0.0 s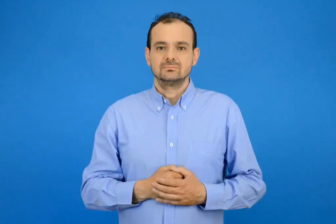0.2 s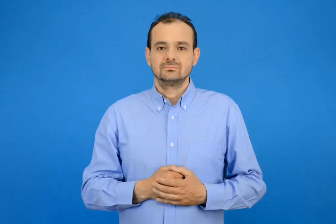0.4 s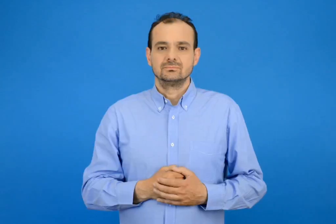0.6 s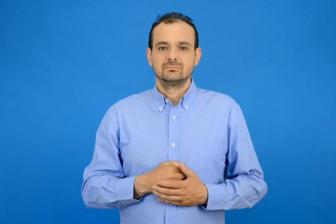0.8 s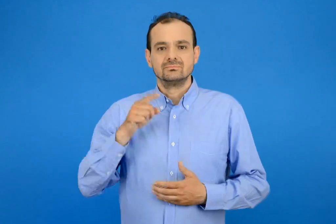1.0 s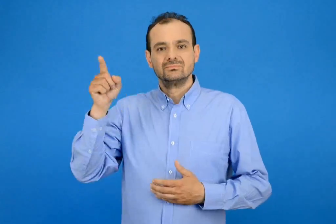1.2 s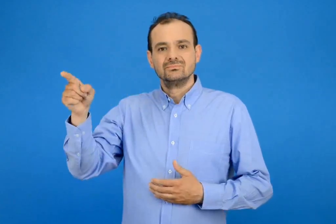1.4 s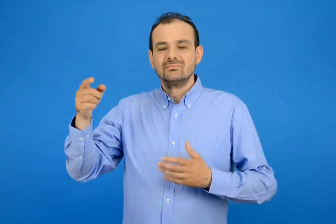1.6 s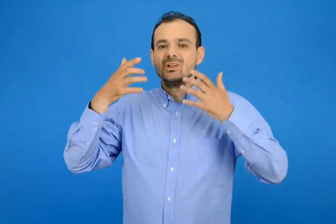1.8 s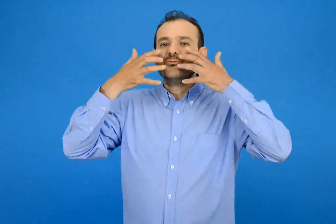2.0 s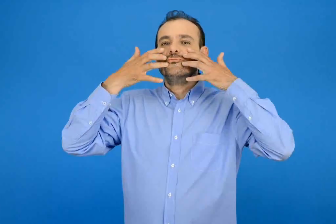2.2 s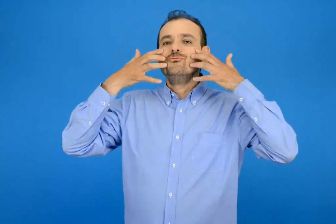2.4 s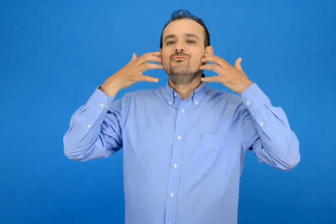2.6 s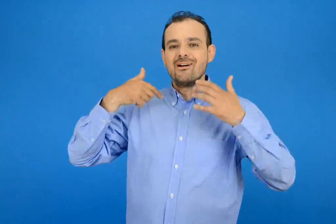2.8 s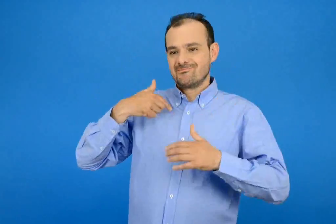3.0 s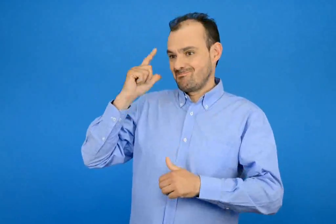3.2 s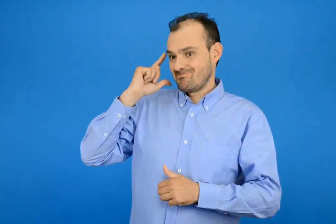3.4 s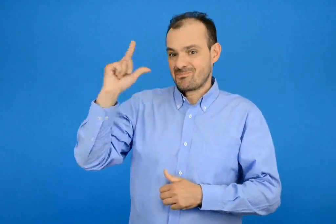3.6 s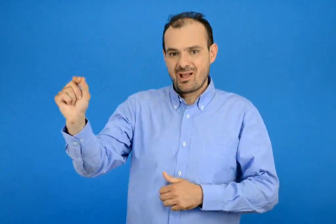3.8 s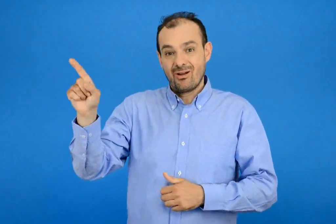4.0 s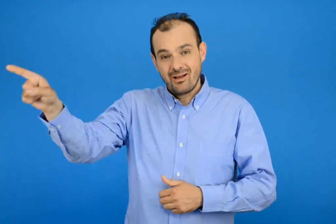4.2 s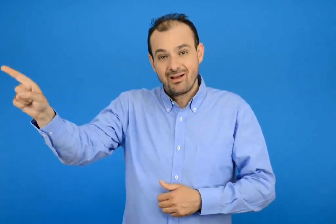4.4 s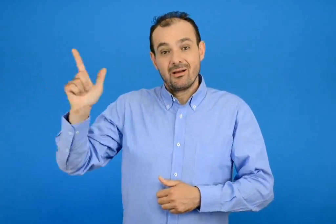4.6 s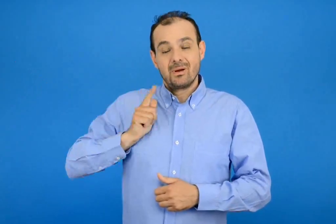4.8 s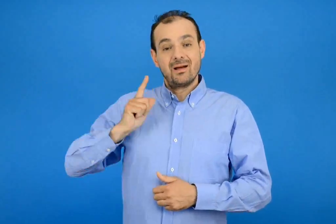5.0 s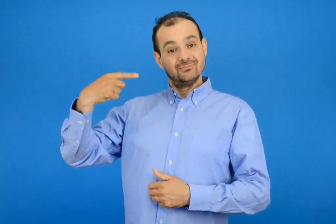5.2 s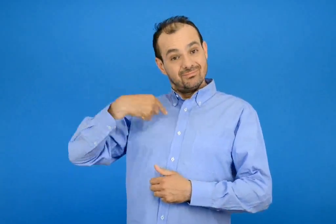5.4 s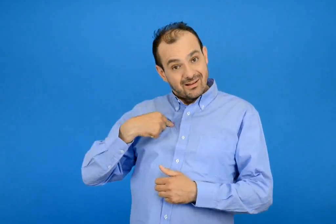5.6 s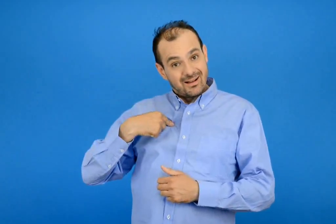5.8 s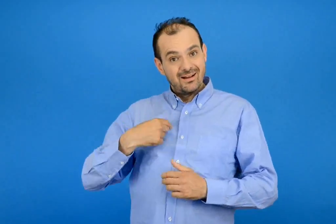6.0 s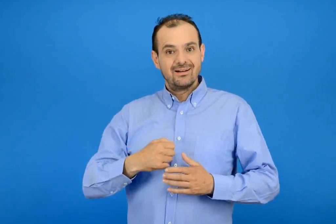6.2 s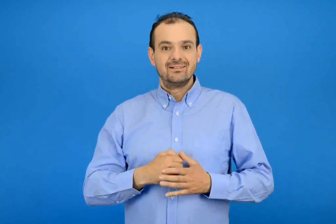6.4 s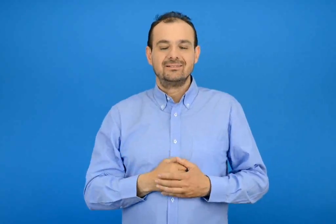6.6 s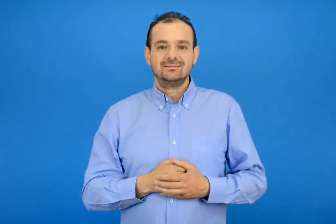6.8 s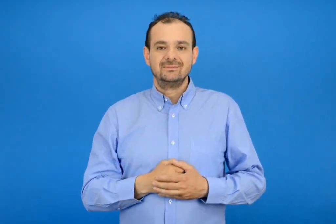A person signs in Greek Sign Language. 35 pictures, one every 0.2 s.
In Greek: πάω στο λιοντάρι που με περιμένει
